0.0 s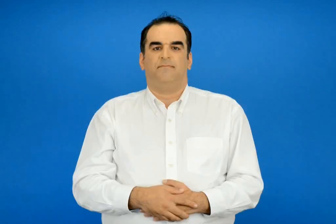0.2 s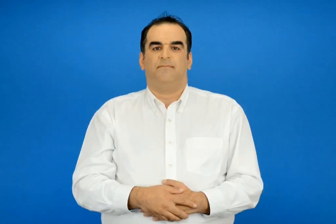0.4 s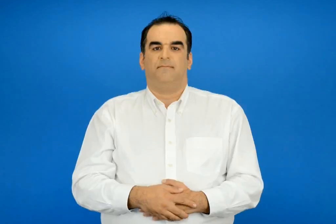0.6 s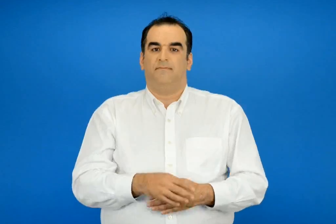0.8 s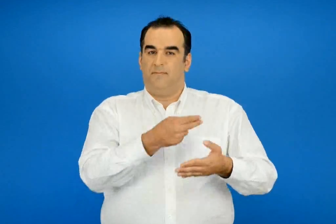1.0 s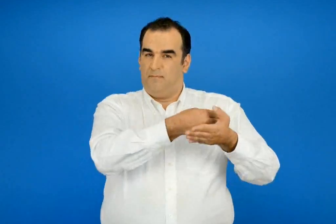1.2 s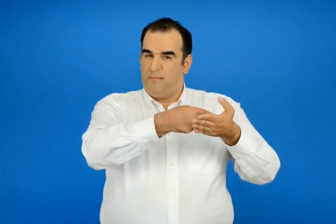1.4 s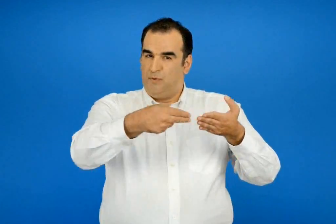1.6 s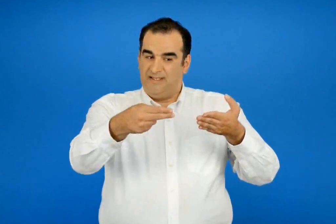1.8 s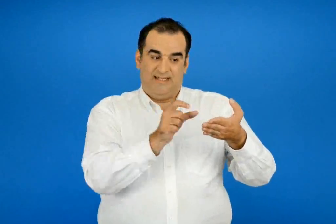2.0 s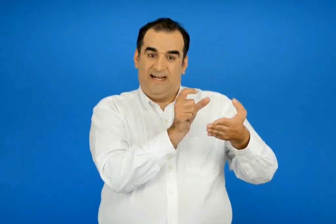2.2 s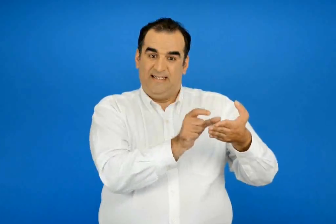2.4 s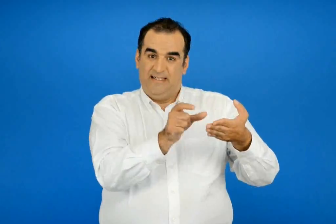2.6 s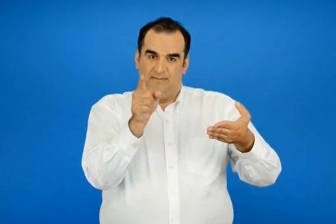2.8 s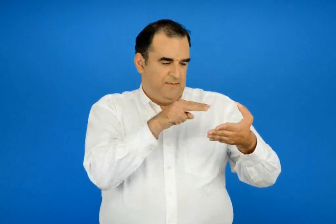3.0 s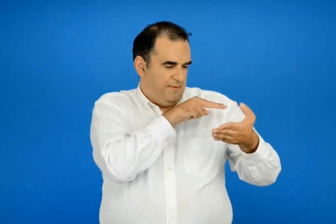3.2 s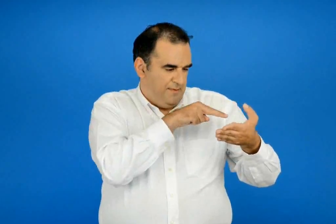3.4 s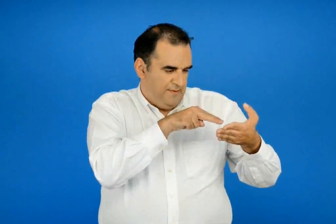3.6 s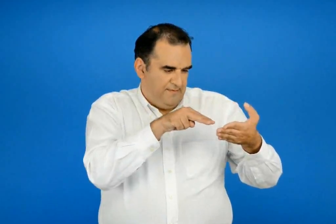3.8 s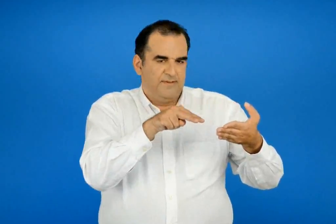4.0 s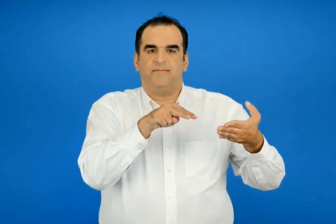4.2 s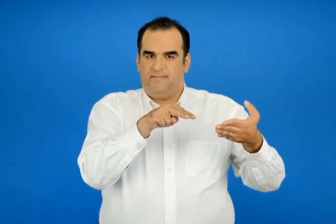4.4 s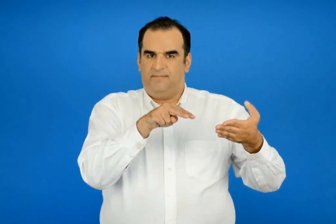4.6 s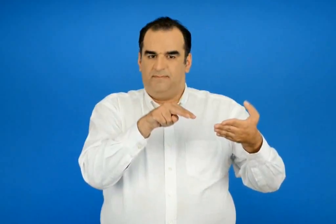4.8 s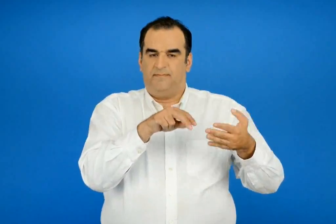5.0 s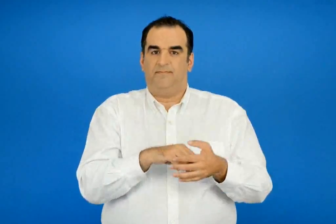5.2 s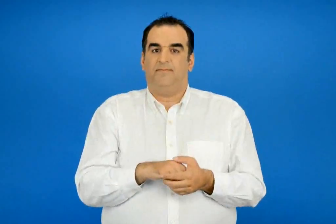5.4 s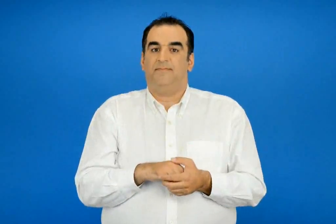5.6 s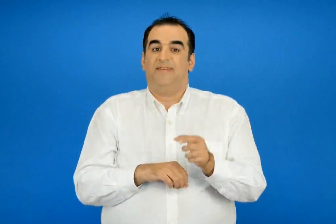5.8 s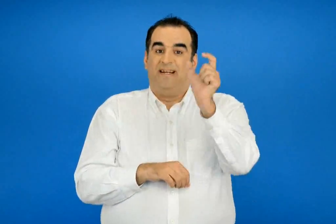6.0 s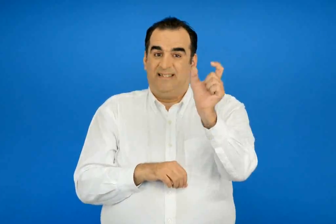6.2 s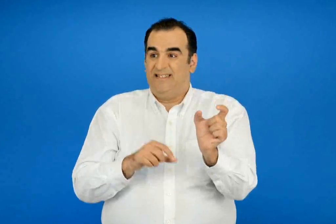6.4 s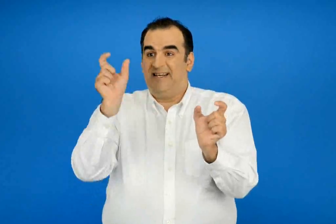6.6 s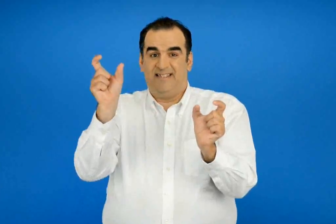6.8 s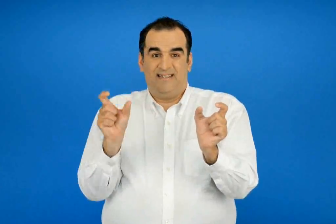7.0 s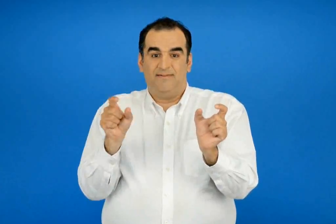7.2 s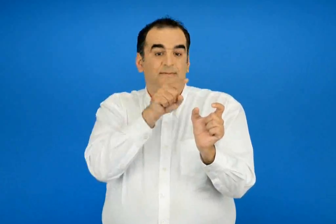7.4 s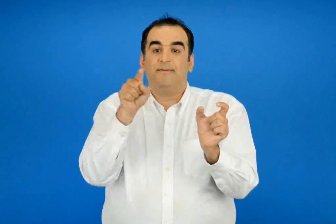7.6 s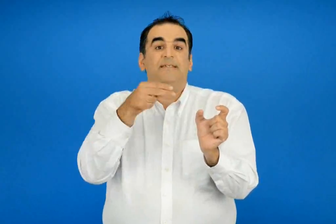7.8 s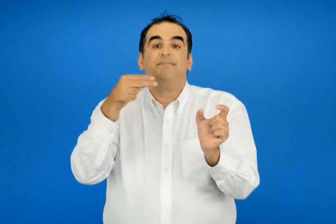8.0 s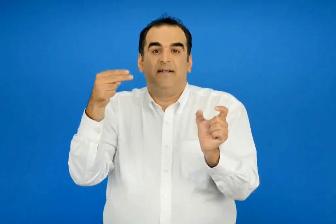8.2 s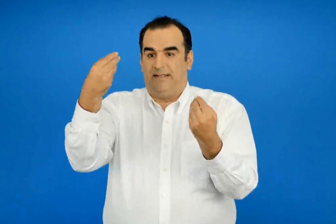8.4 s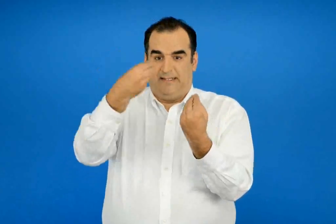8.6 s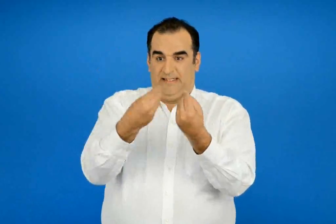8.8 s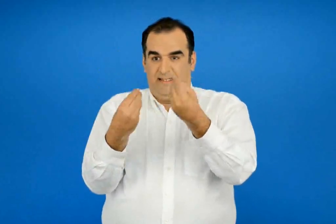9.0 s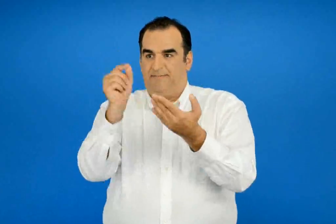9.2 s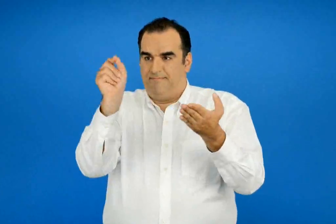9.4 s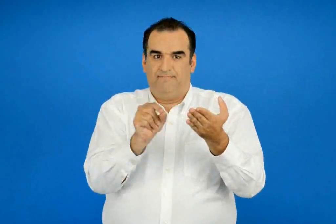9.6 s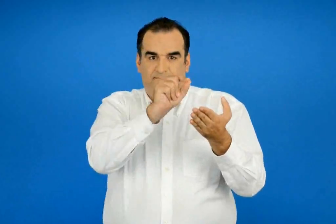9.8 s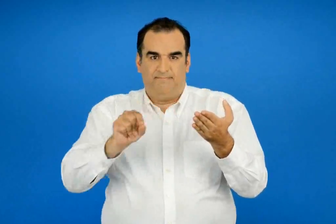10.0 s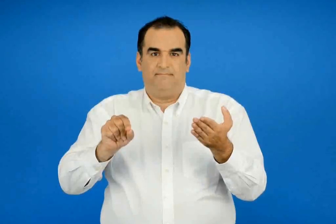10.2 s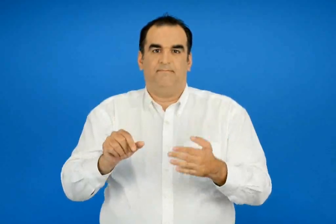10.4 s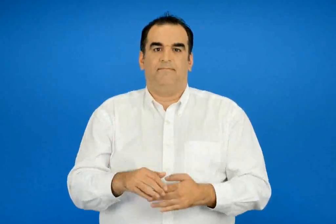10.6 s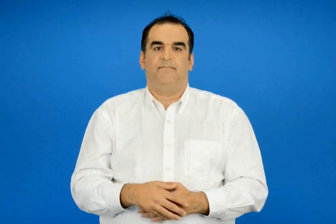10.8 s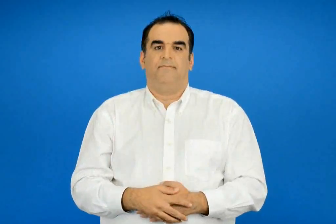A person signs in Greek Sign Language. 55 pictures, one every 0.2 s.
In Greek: διάβασε τις προτάσεις που περιέχουν αυτές τις λέξεις ένωσε την κάθε λέξη με αυτό που νομίζεις ότι σημαίνει
